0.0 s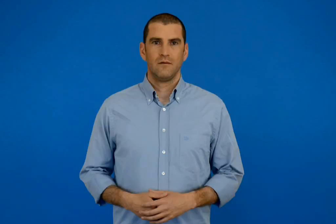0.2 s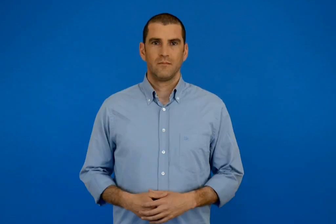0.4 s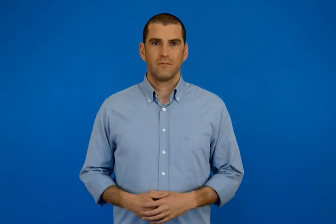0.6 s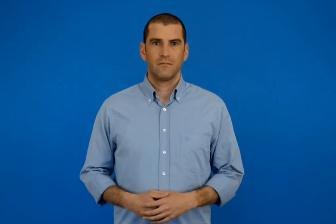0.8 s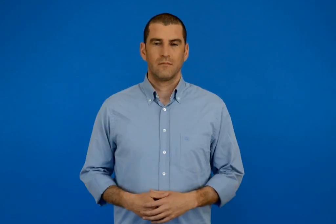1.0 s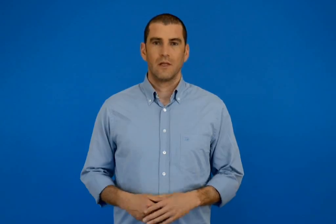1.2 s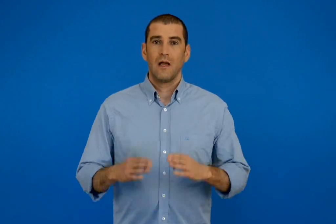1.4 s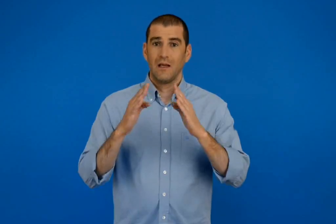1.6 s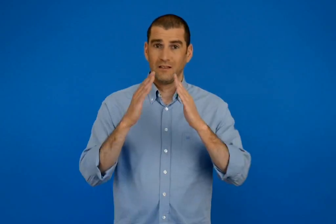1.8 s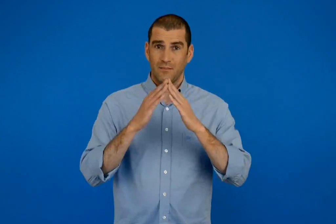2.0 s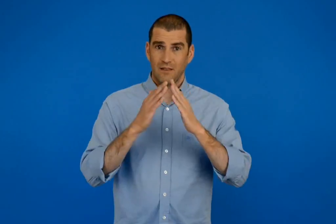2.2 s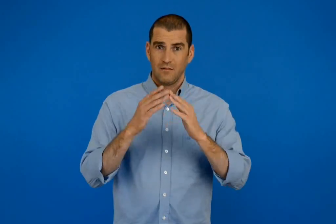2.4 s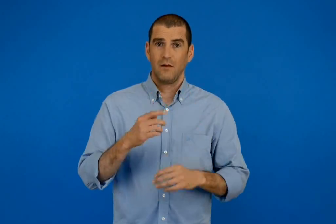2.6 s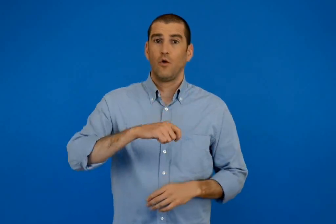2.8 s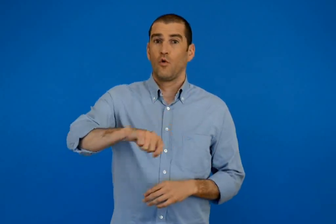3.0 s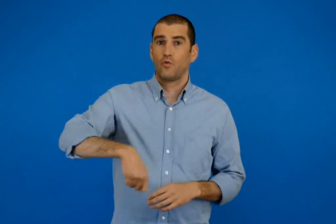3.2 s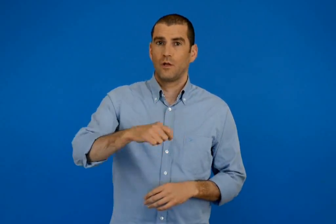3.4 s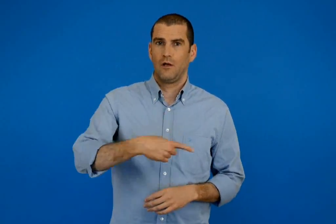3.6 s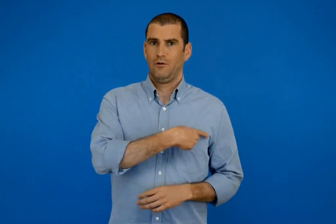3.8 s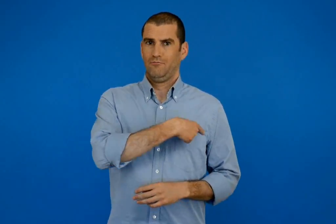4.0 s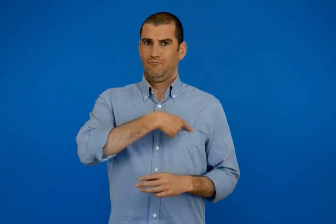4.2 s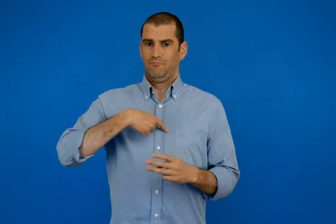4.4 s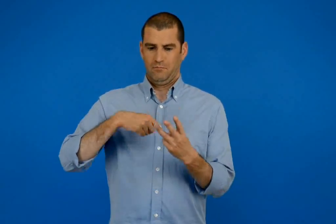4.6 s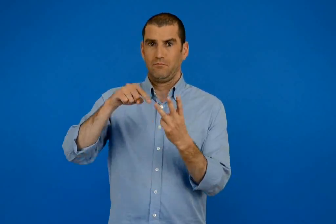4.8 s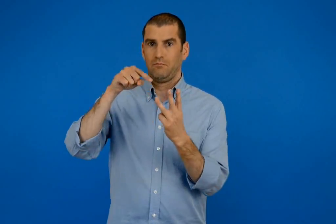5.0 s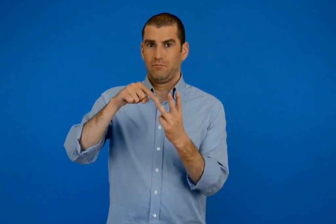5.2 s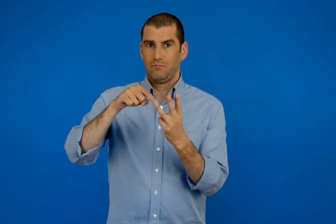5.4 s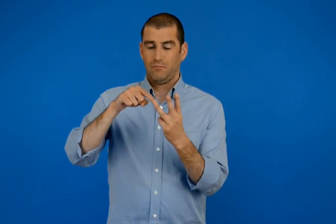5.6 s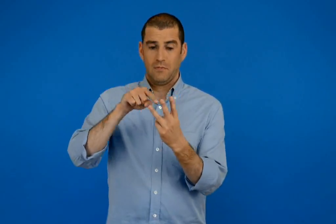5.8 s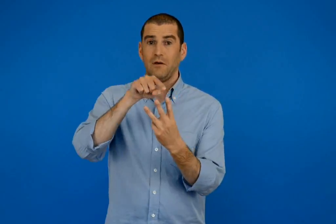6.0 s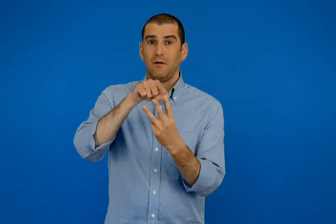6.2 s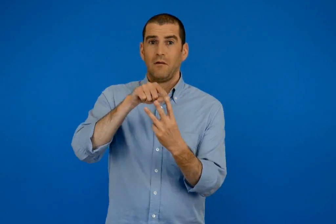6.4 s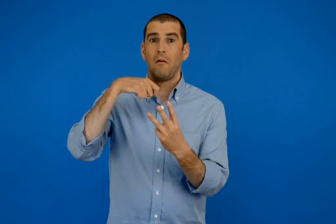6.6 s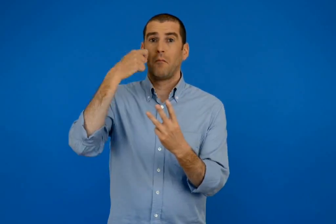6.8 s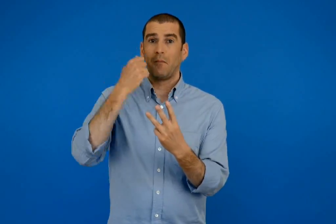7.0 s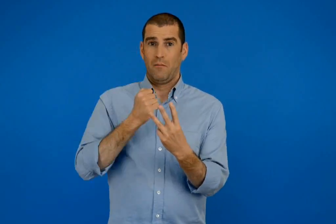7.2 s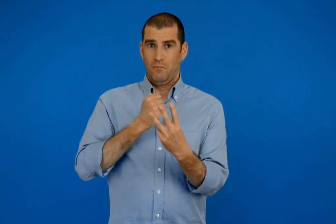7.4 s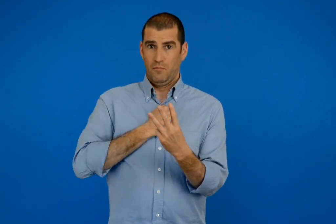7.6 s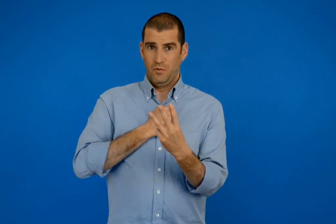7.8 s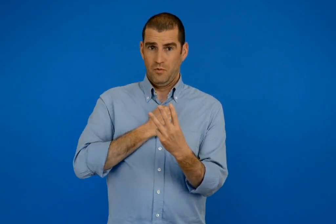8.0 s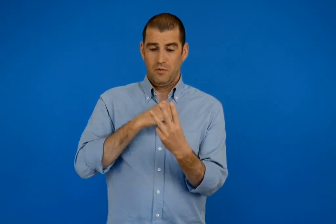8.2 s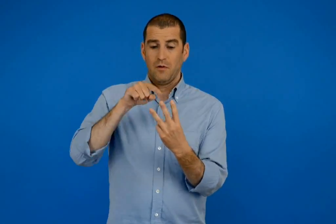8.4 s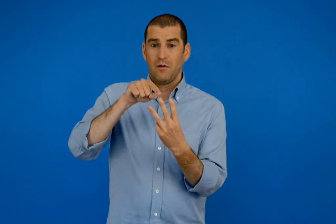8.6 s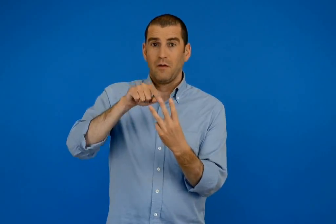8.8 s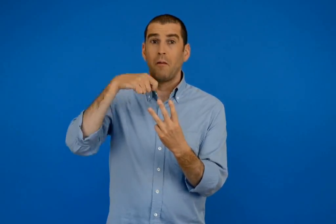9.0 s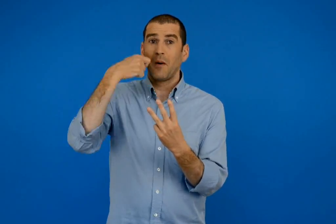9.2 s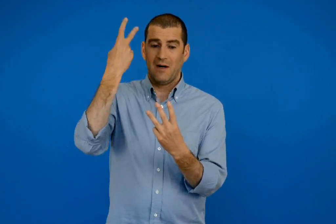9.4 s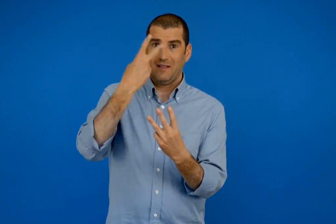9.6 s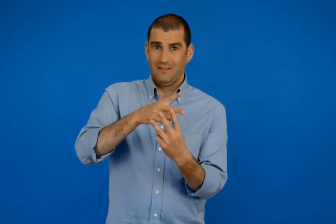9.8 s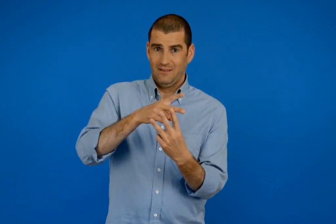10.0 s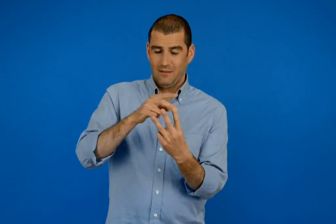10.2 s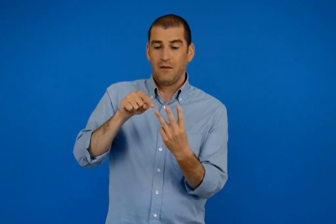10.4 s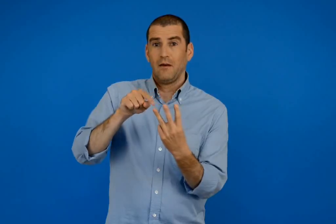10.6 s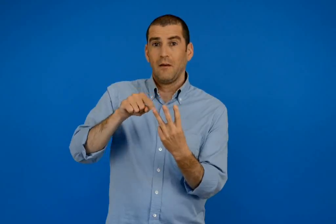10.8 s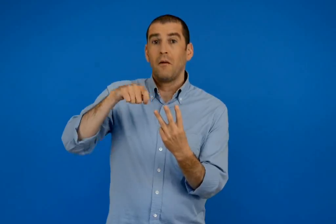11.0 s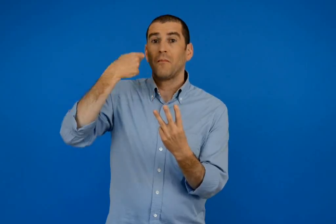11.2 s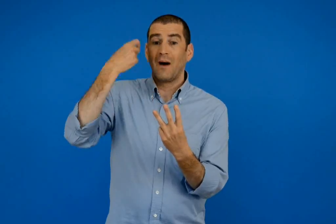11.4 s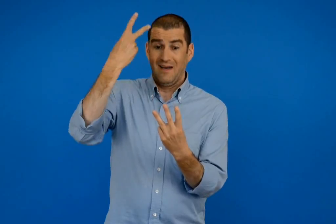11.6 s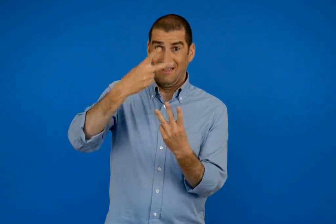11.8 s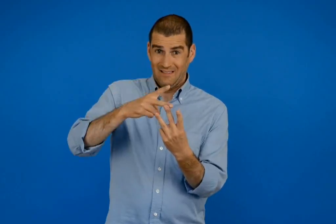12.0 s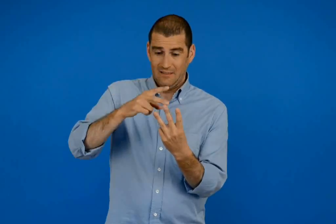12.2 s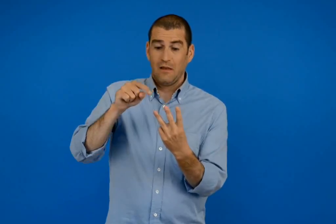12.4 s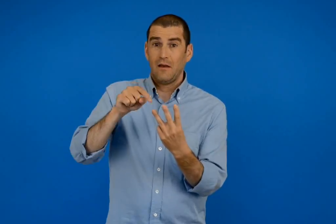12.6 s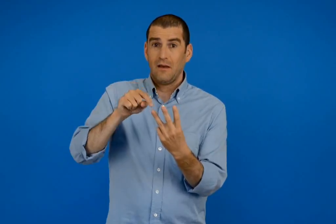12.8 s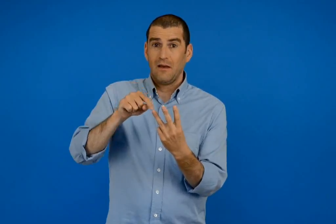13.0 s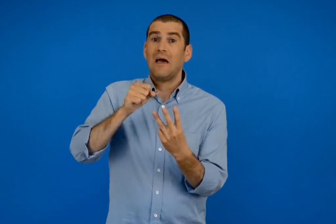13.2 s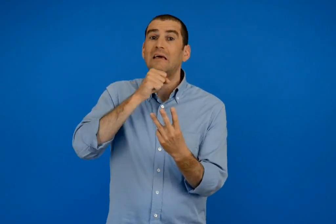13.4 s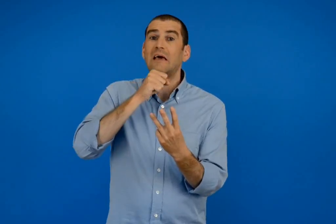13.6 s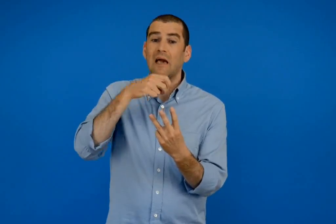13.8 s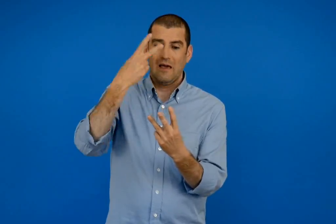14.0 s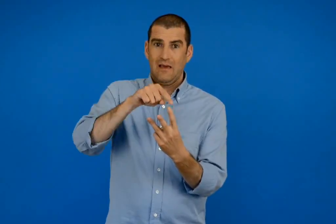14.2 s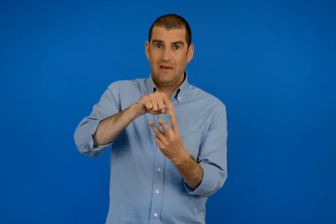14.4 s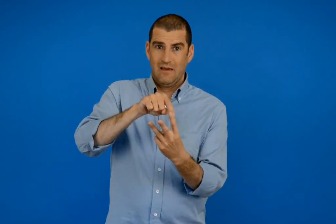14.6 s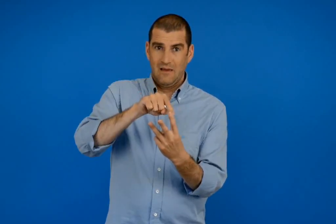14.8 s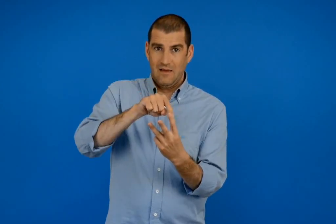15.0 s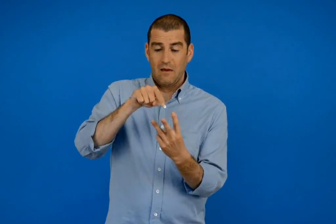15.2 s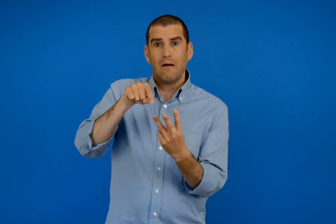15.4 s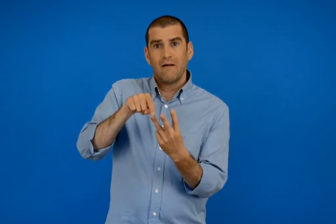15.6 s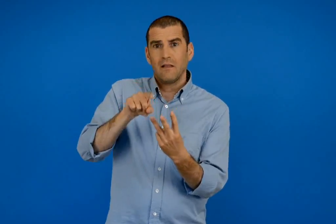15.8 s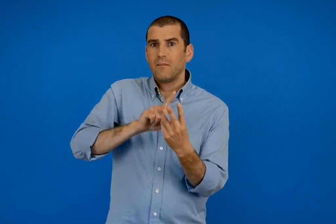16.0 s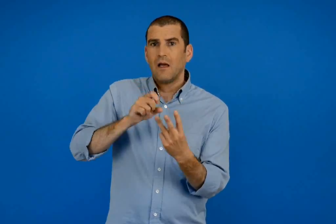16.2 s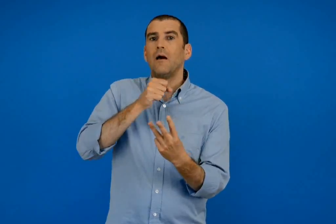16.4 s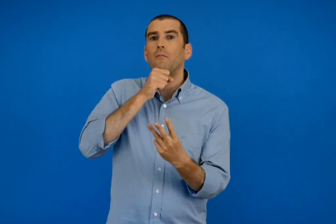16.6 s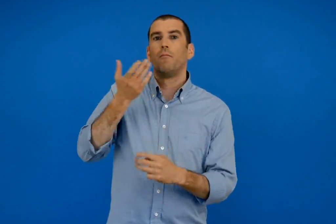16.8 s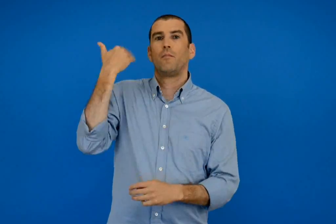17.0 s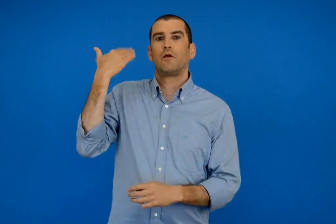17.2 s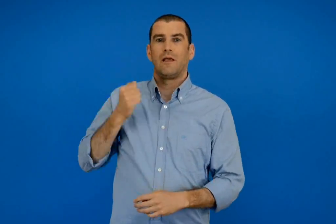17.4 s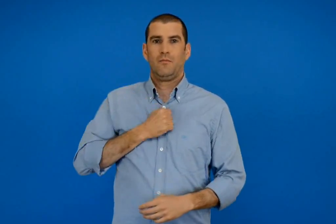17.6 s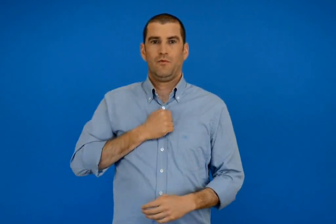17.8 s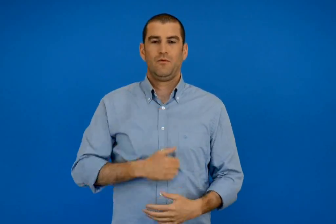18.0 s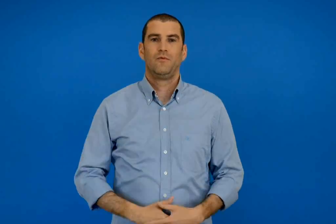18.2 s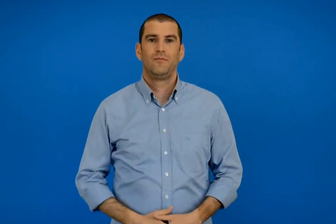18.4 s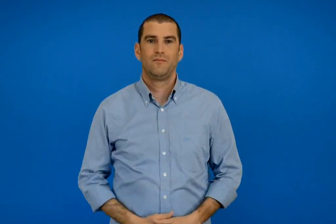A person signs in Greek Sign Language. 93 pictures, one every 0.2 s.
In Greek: στην κουζίνα του σπιτιού αρχηγός ήτανε η μαμά της μαμάς της μαμάς μου η γιαγιά της μαμάς μου η δική μου προγιαγιά
